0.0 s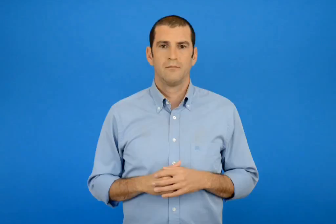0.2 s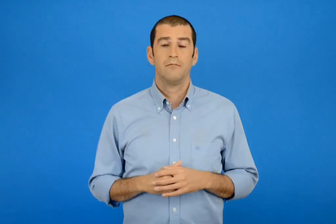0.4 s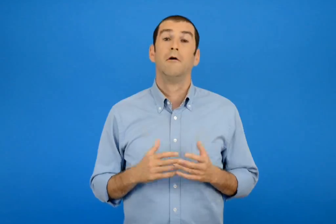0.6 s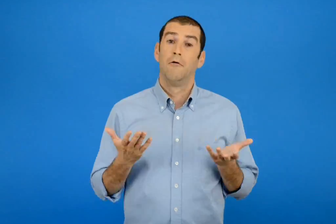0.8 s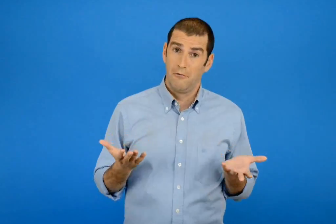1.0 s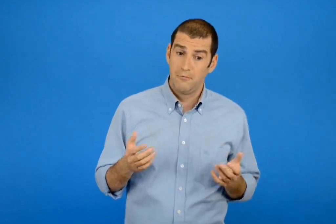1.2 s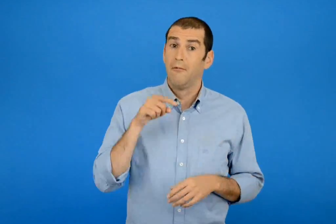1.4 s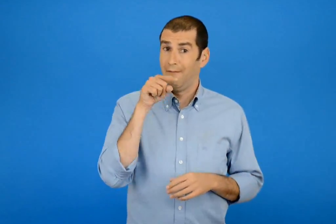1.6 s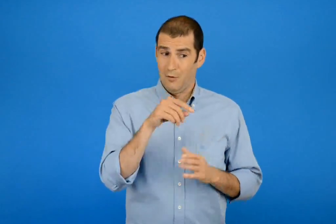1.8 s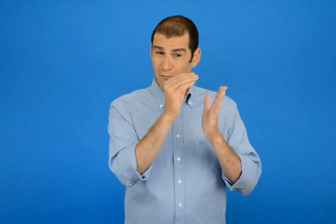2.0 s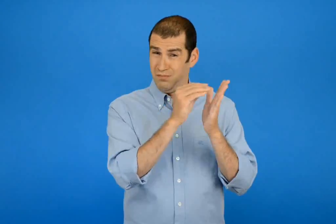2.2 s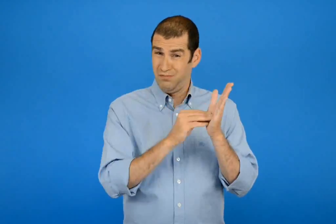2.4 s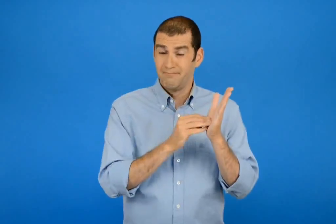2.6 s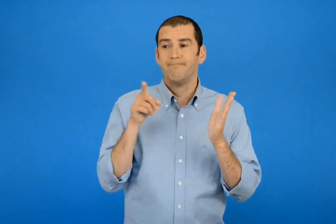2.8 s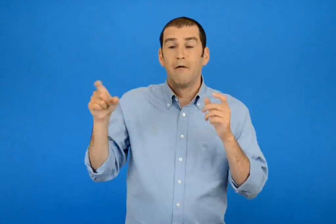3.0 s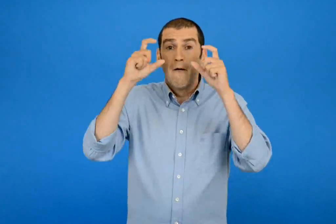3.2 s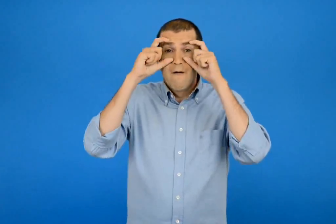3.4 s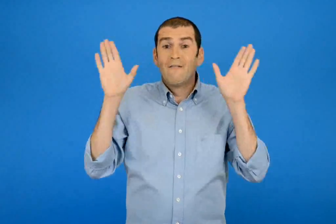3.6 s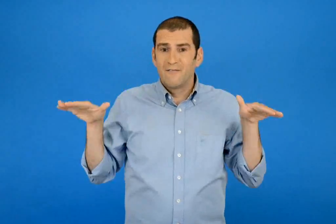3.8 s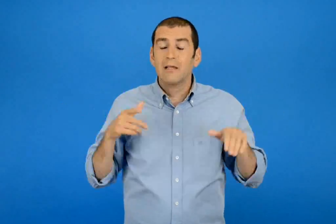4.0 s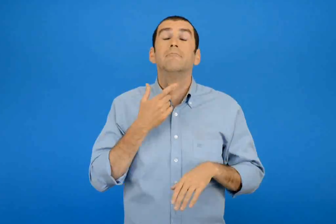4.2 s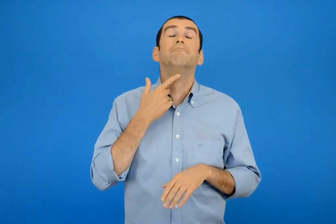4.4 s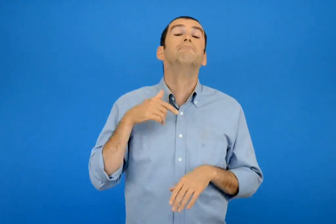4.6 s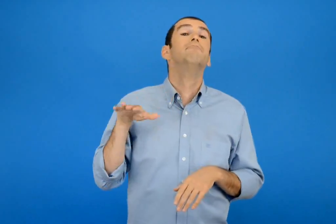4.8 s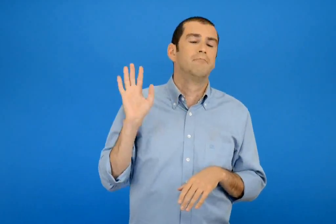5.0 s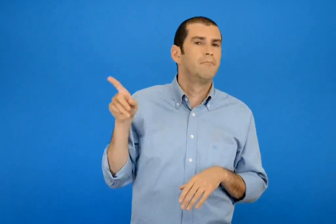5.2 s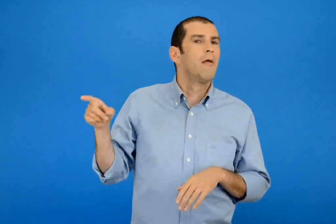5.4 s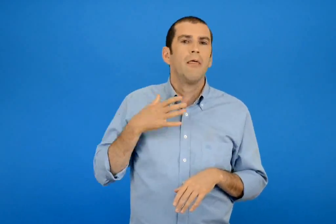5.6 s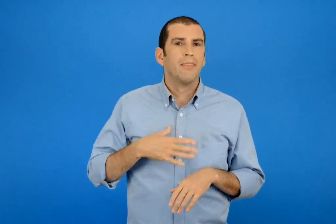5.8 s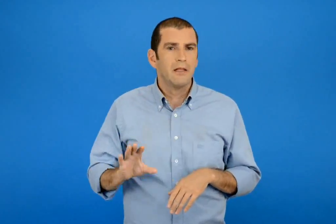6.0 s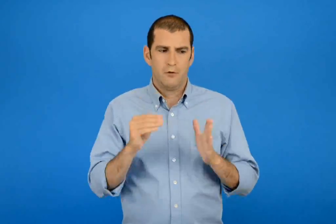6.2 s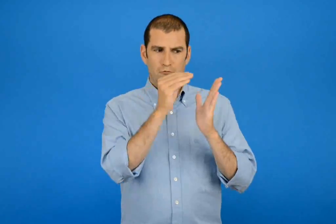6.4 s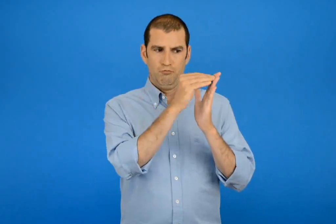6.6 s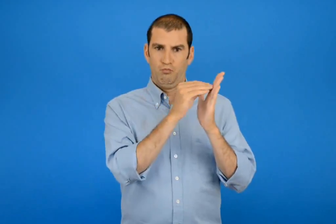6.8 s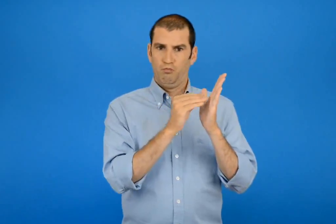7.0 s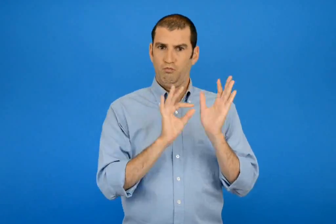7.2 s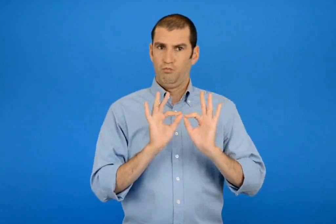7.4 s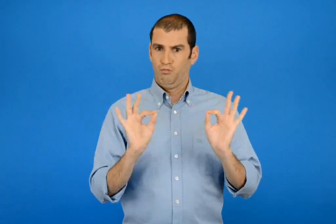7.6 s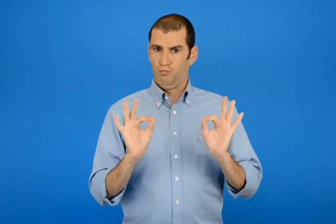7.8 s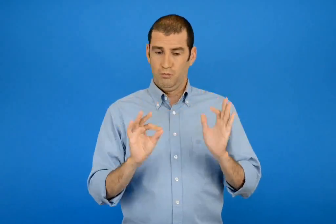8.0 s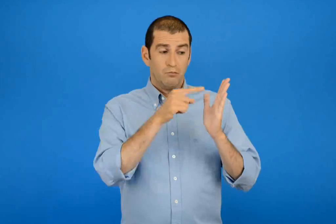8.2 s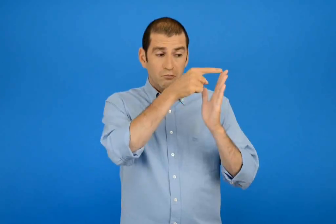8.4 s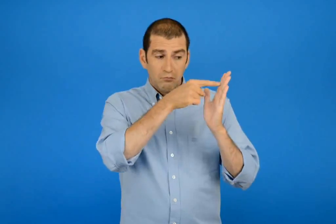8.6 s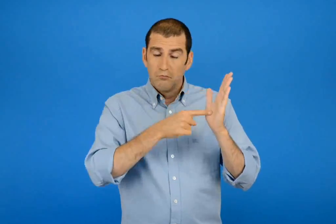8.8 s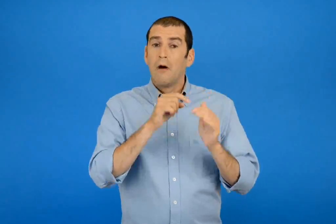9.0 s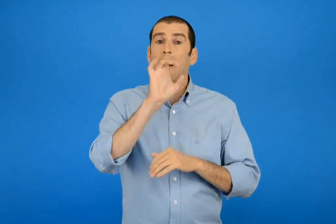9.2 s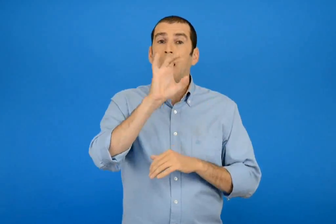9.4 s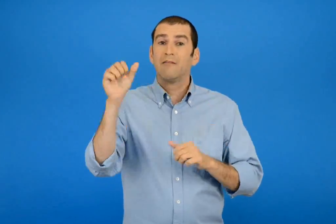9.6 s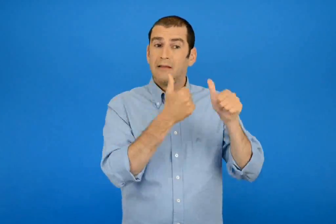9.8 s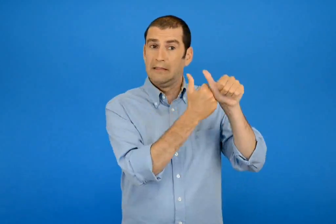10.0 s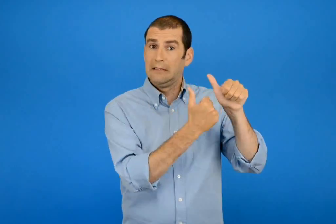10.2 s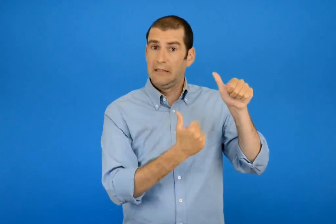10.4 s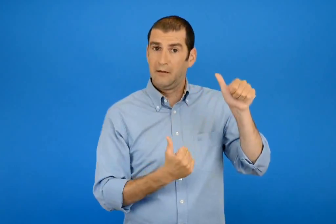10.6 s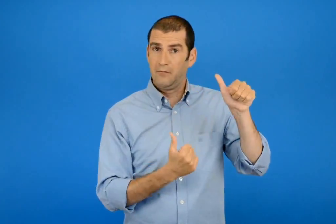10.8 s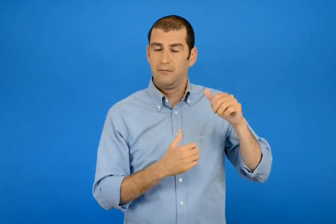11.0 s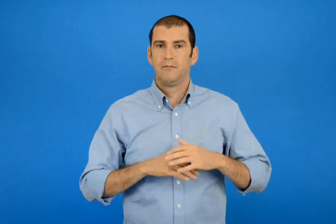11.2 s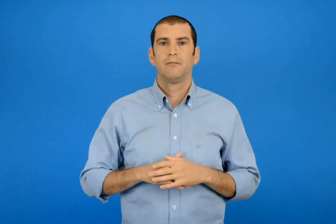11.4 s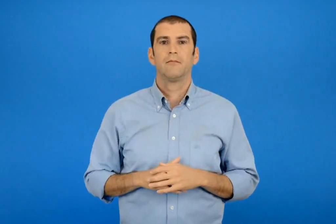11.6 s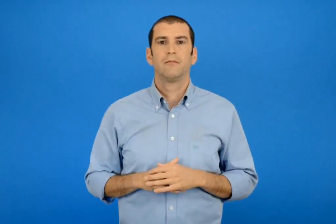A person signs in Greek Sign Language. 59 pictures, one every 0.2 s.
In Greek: αυτό όμως δε θα αρέσει στη βαγιά που θέλει τα πάντα να είναι τακτοποιημένα και μάλιστα με αλφαβητική σειρά
